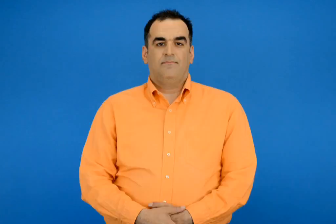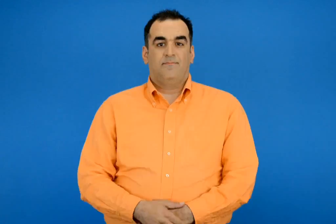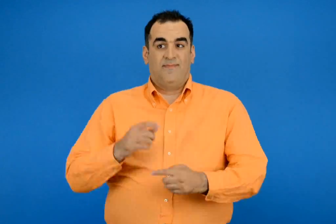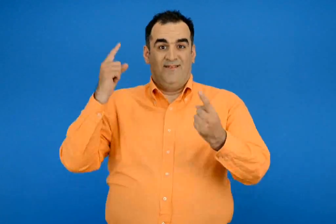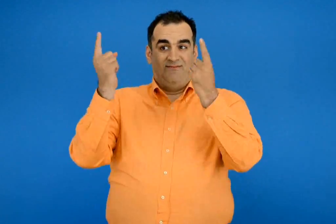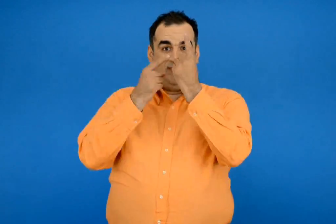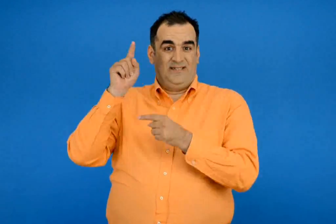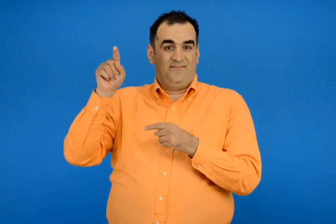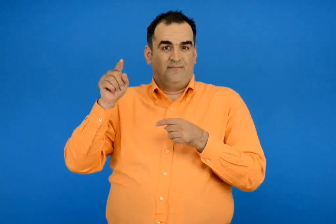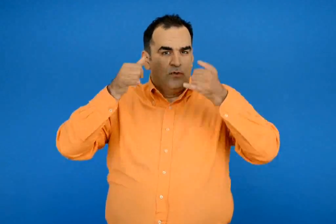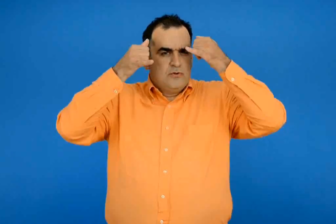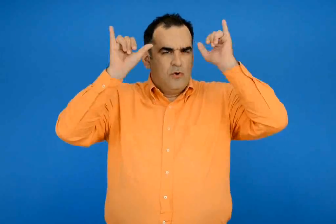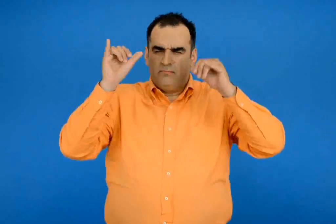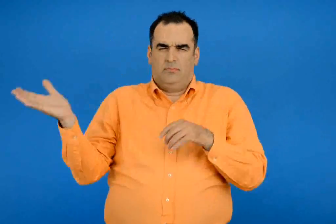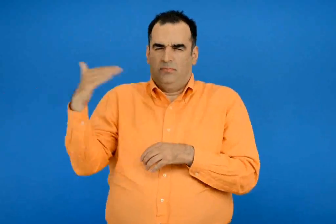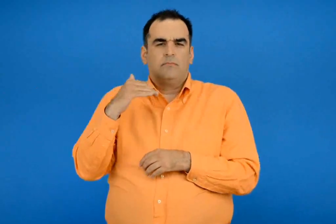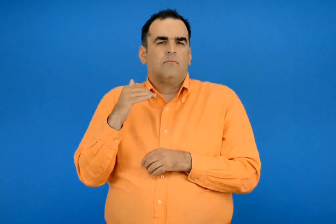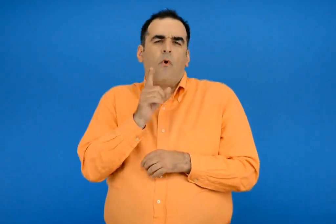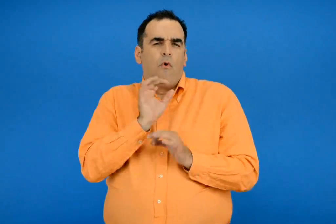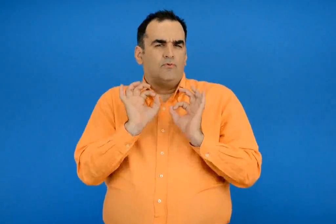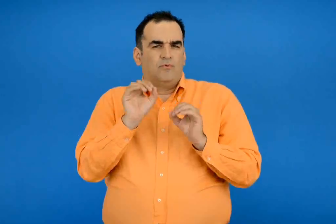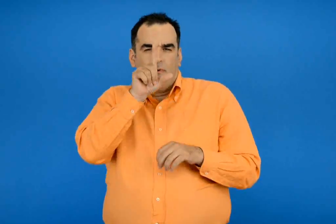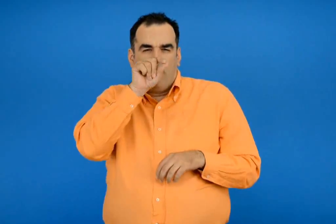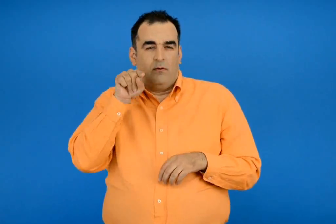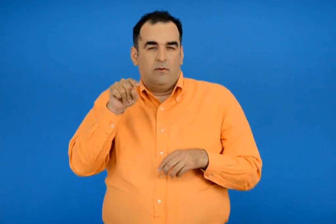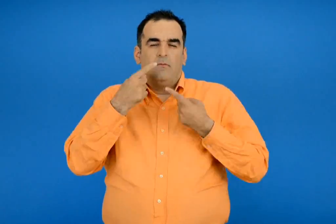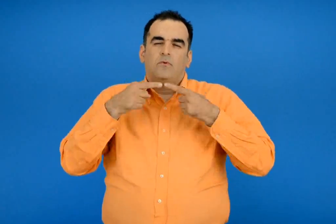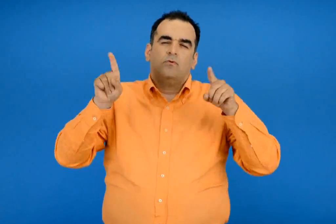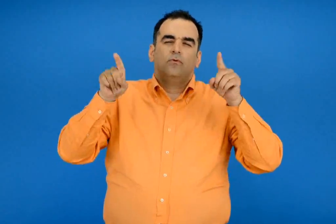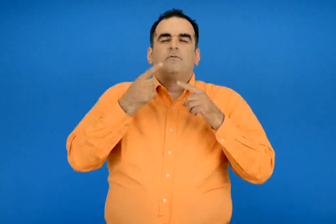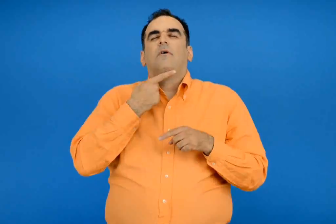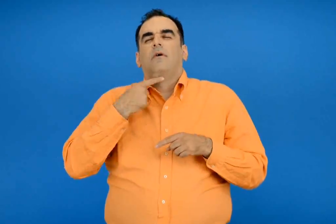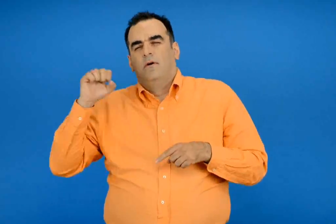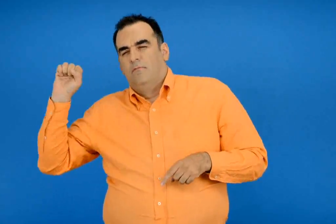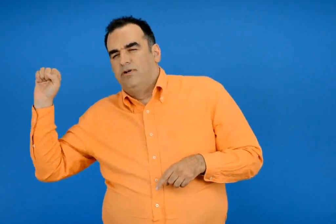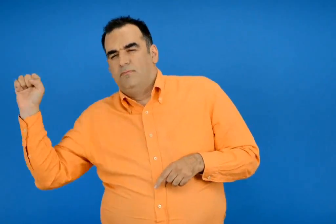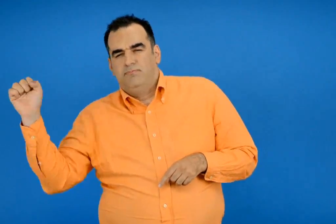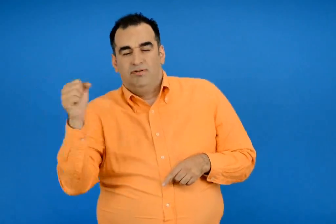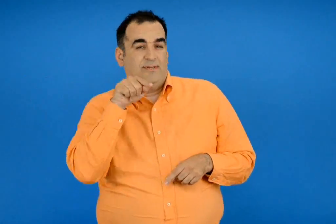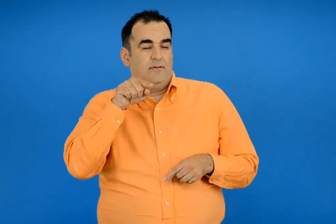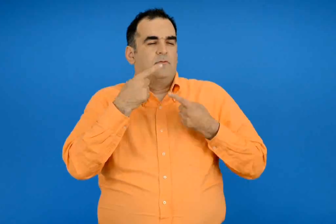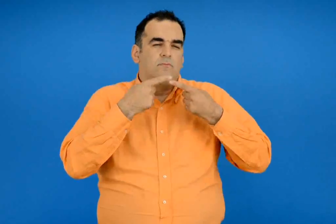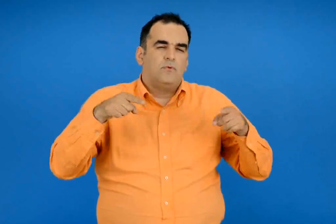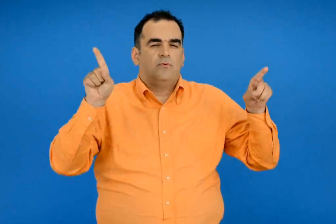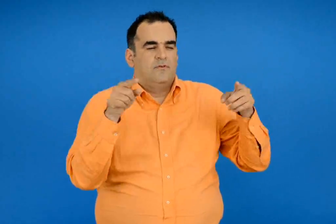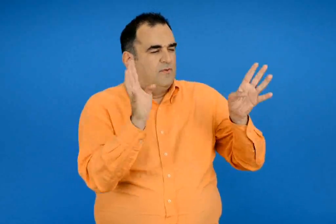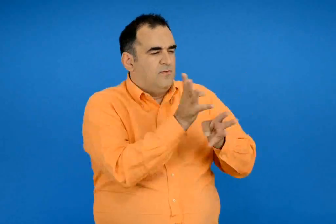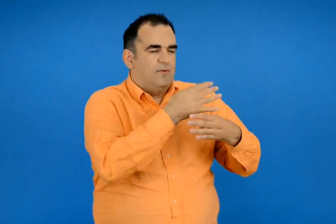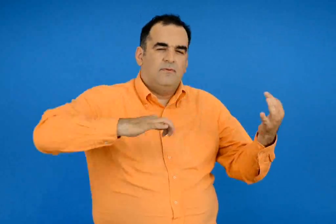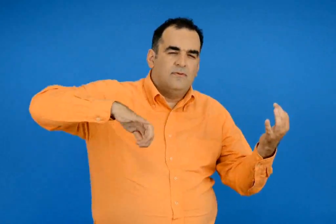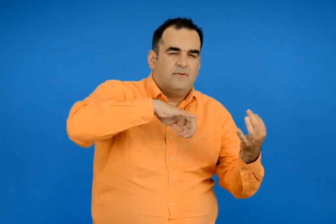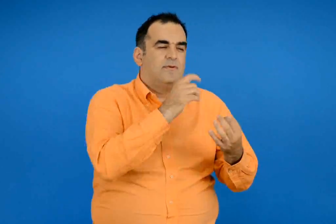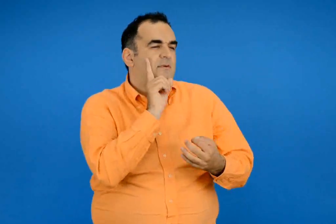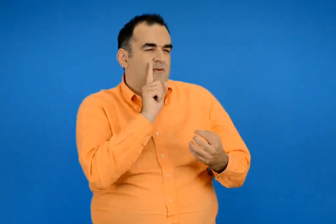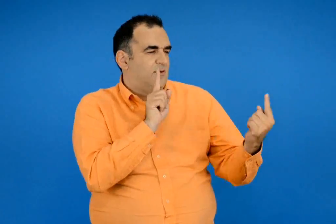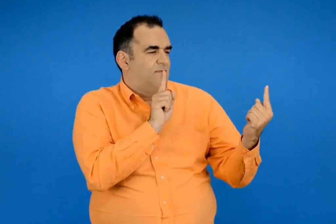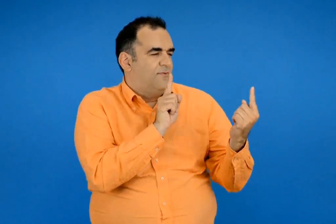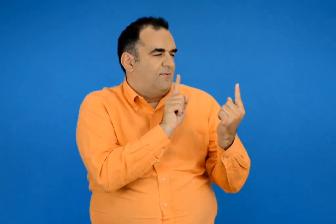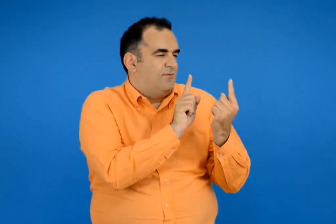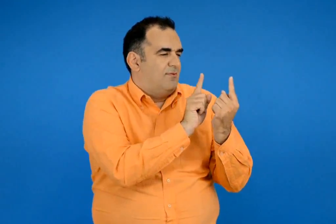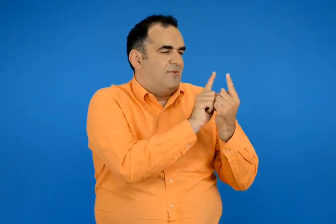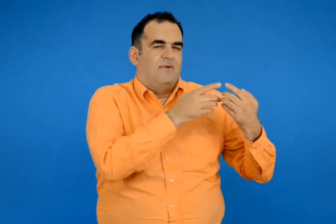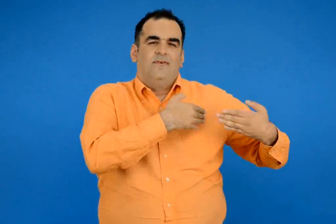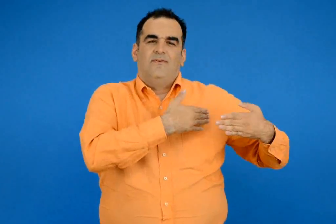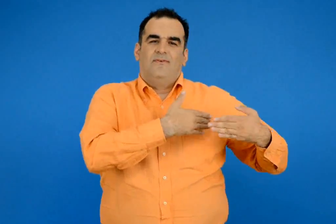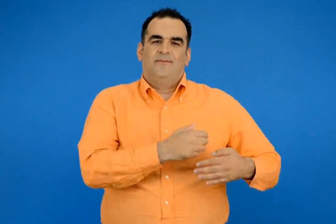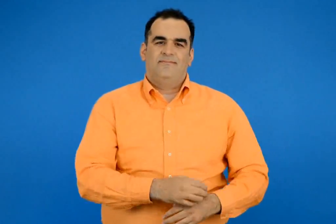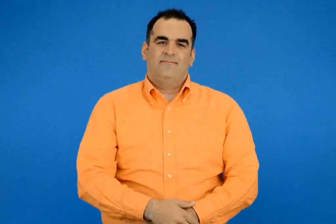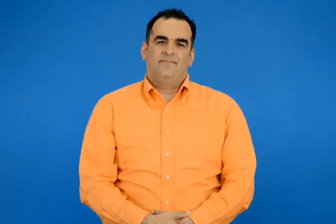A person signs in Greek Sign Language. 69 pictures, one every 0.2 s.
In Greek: κανένα πλάσμα στη φύση δεν τραγουδά τόσο γλυκά όσο το αηδόνι με το κελάηδημα του γοητεύει το ταίρι του
